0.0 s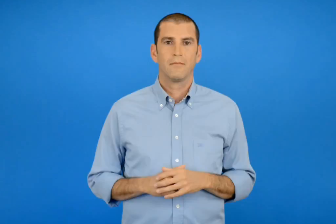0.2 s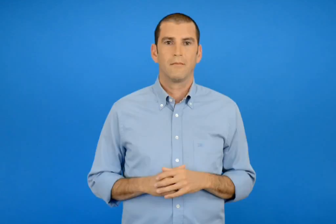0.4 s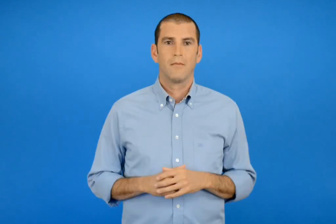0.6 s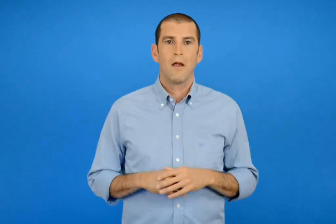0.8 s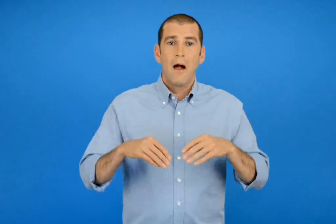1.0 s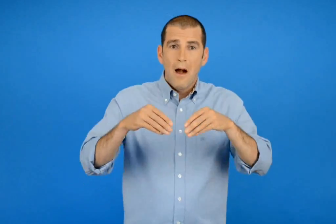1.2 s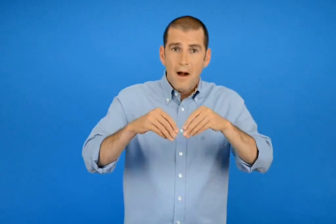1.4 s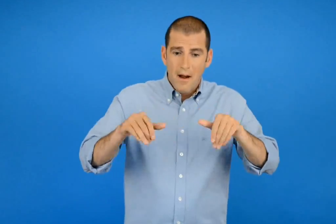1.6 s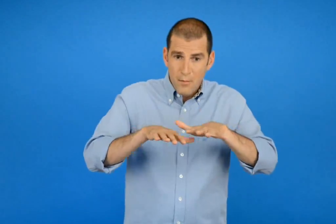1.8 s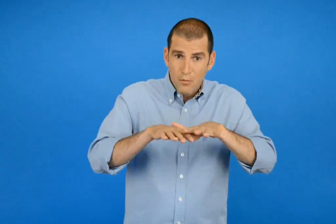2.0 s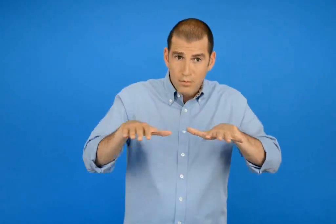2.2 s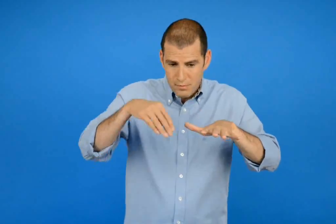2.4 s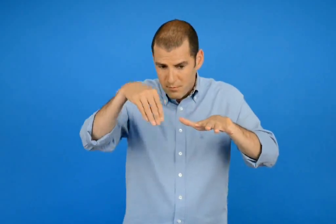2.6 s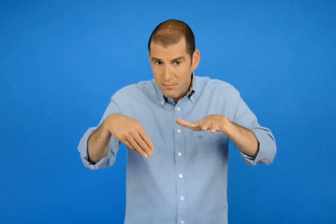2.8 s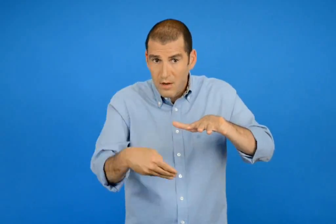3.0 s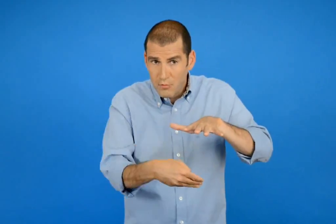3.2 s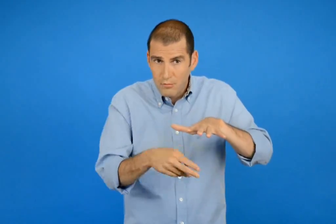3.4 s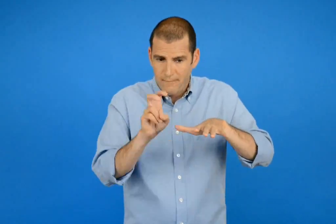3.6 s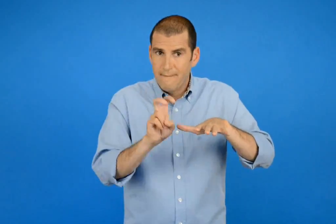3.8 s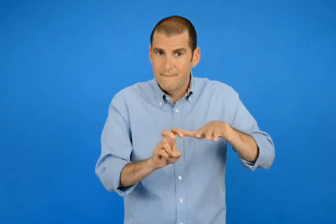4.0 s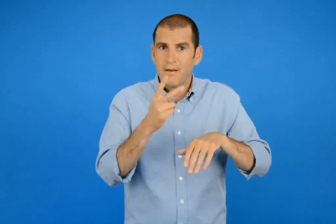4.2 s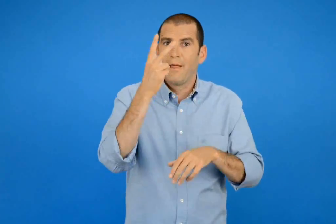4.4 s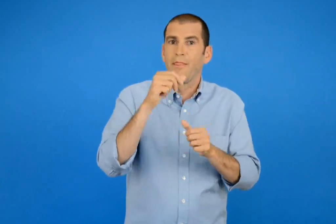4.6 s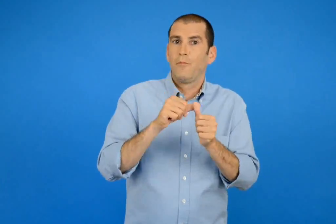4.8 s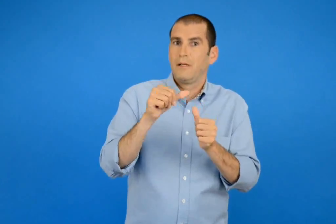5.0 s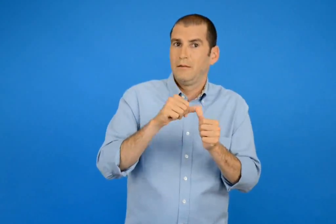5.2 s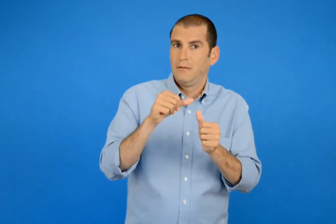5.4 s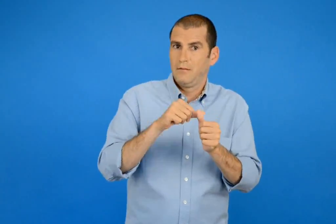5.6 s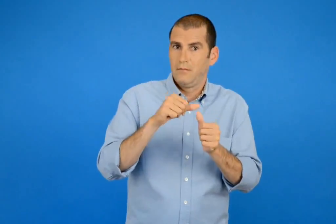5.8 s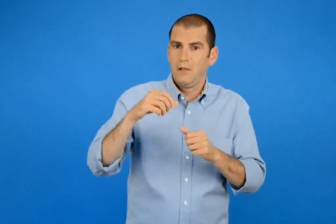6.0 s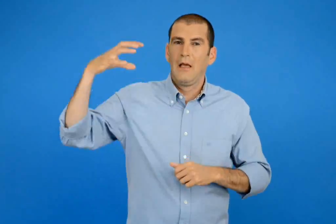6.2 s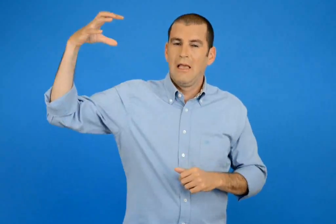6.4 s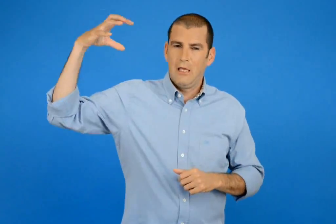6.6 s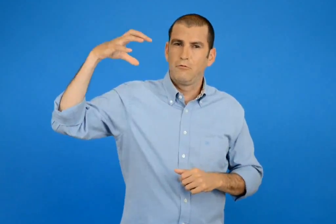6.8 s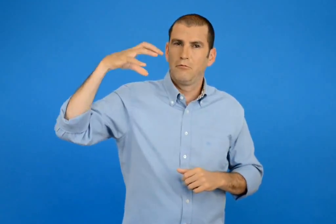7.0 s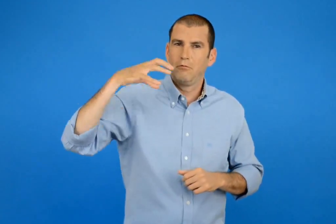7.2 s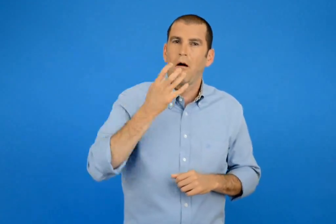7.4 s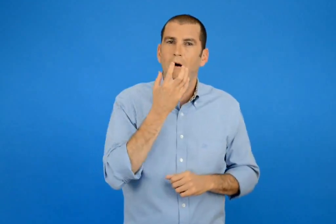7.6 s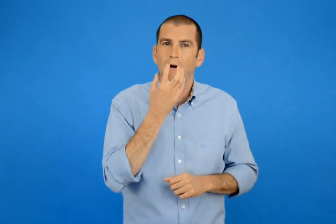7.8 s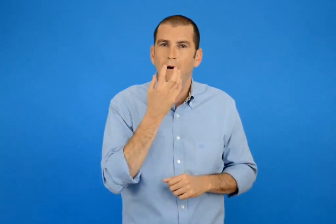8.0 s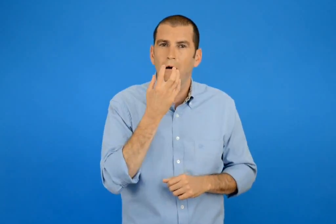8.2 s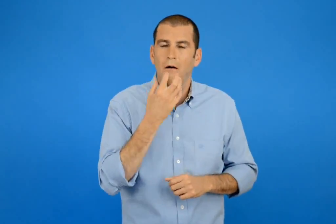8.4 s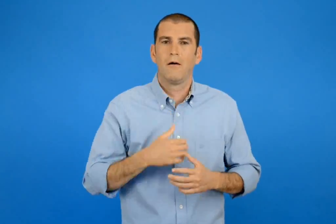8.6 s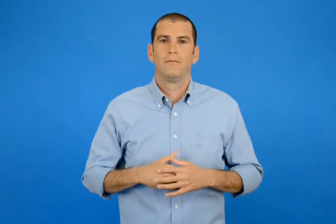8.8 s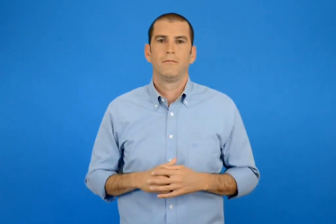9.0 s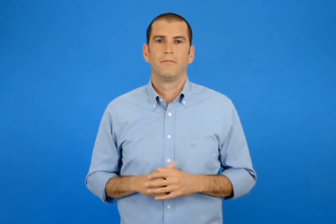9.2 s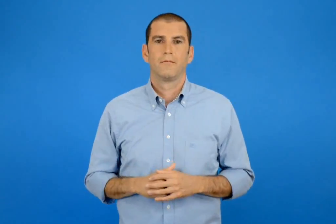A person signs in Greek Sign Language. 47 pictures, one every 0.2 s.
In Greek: μένουν θαμμένα στην άμμο δυο μήνες και τα ζεσταίνει ο ήλιος
